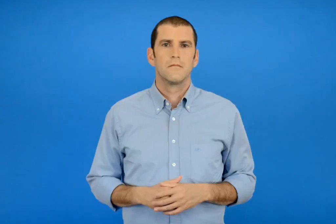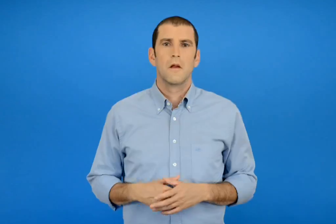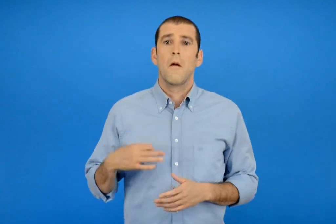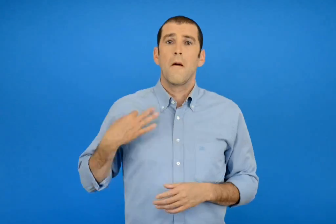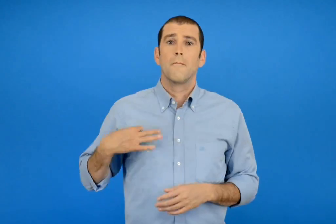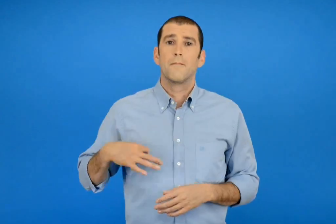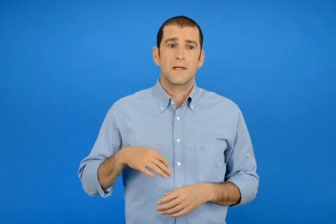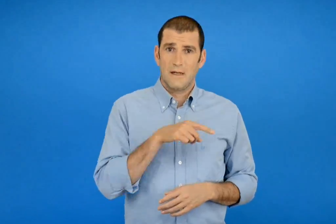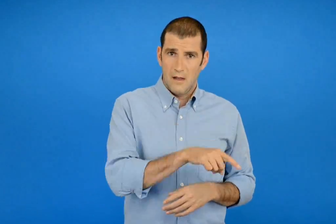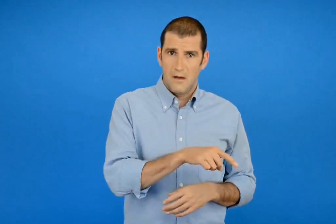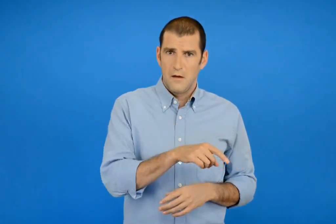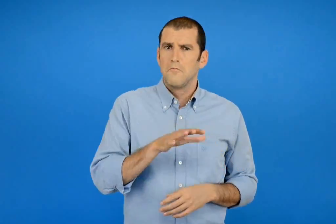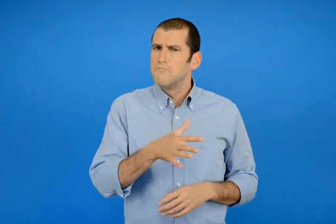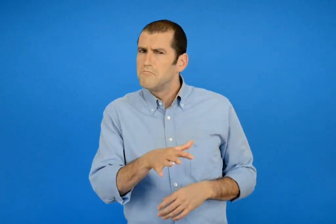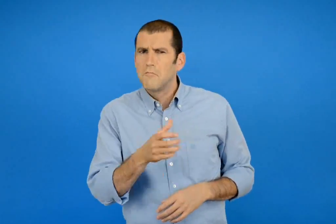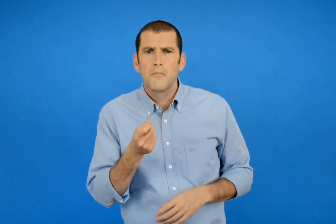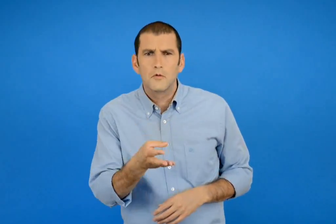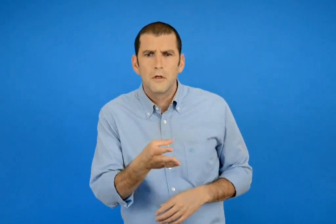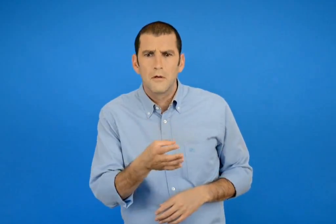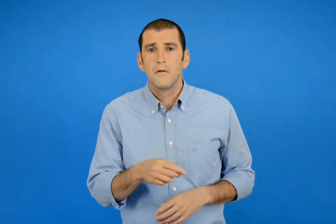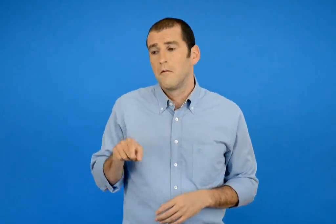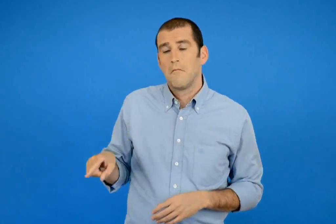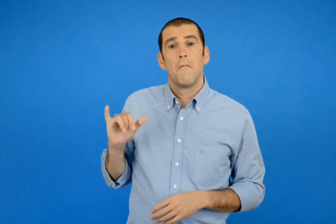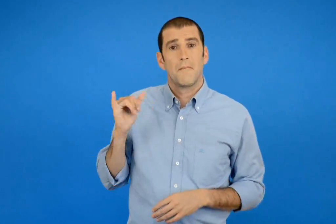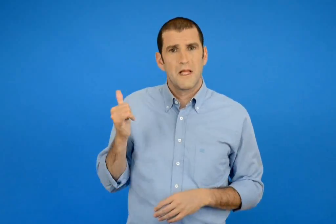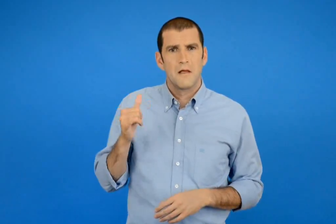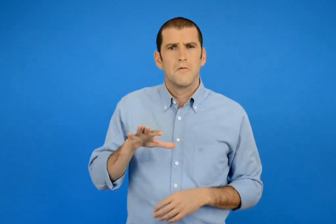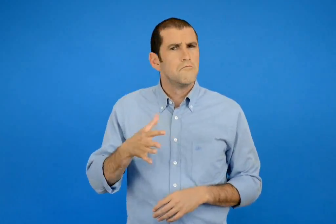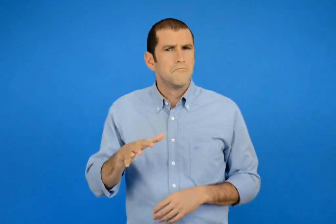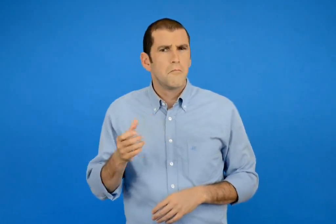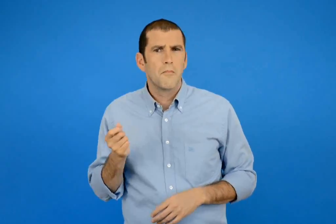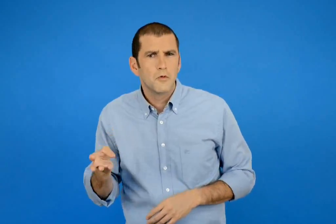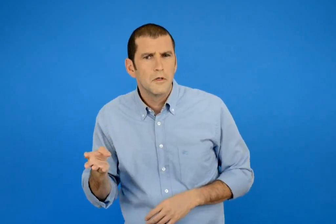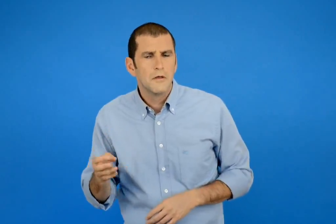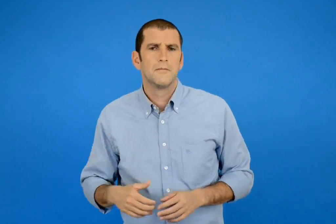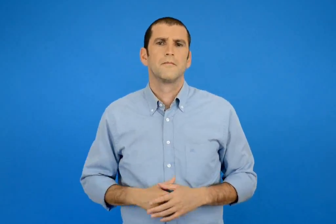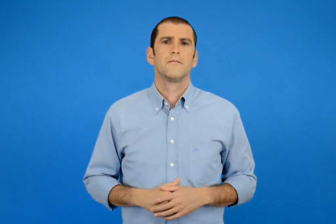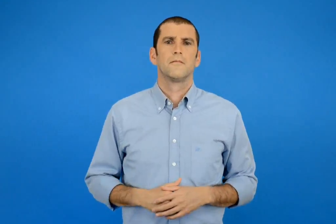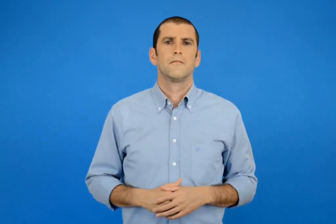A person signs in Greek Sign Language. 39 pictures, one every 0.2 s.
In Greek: πόσα μπορεί να είναι πράσινα και πόσα μπορεί να είναι μπλε ;
